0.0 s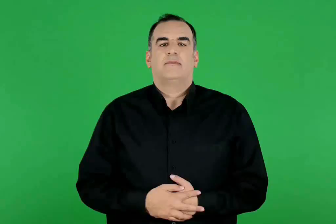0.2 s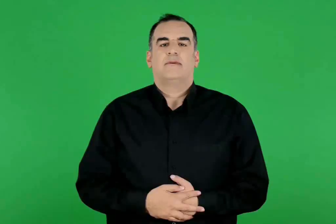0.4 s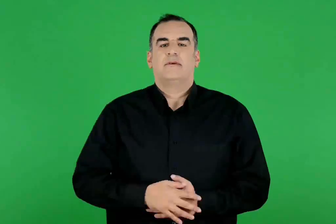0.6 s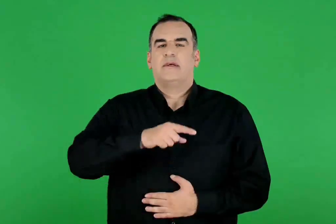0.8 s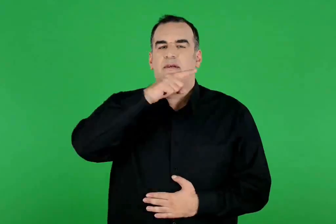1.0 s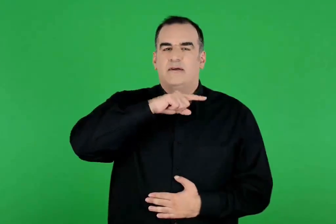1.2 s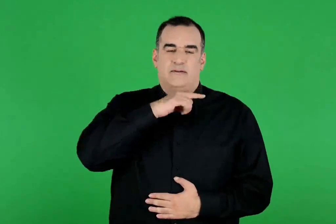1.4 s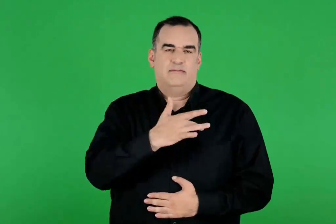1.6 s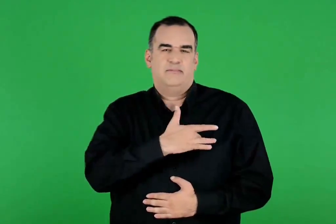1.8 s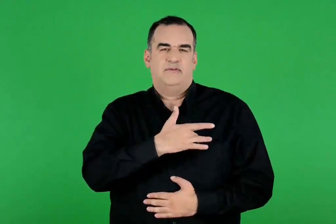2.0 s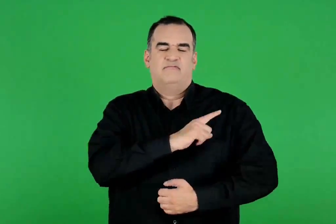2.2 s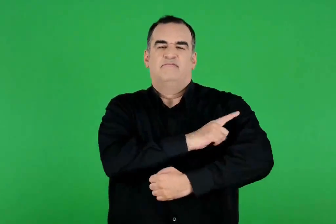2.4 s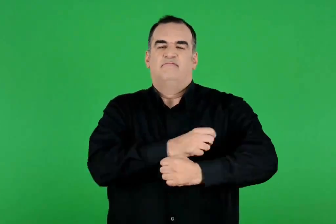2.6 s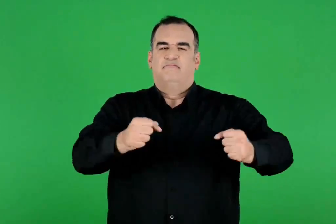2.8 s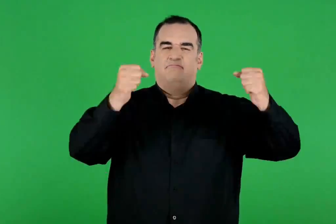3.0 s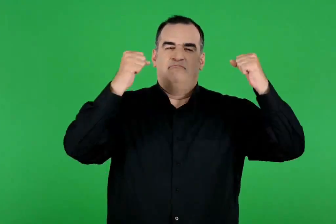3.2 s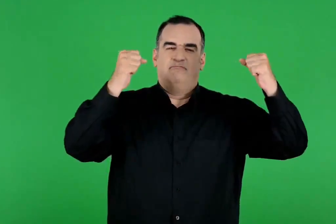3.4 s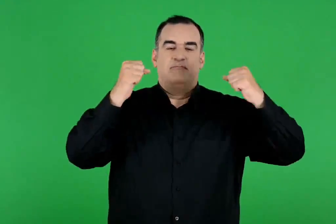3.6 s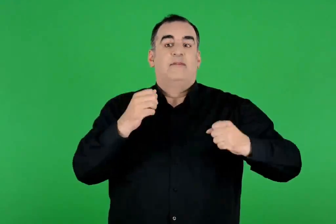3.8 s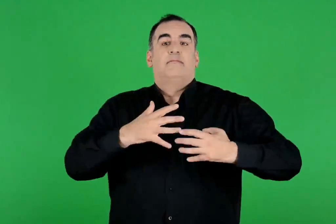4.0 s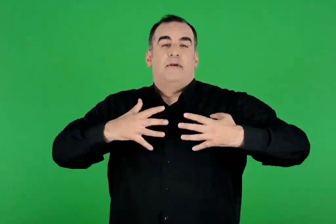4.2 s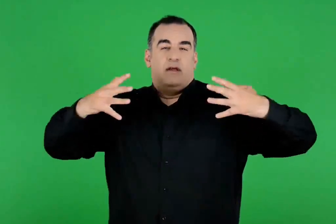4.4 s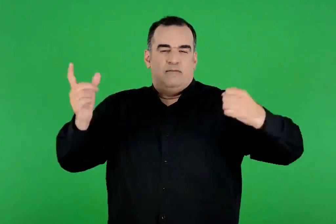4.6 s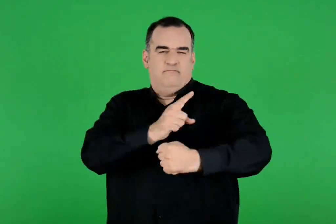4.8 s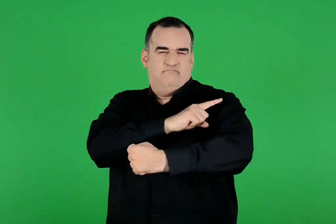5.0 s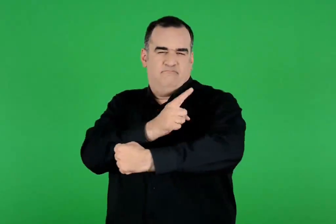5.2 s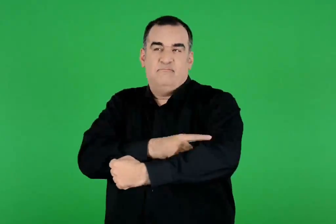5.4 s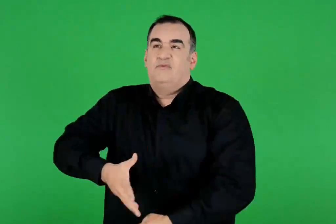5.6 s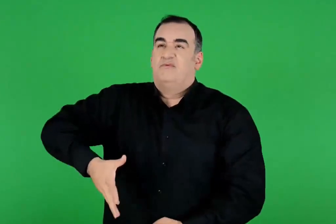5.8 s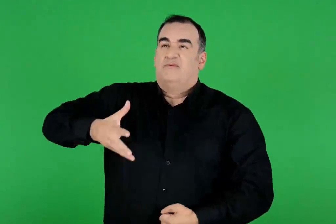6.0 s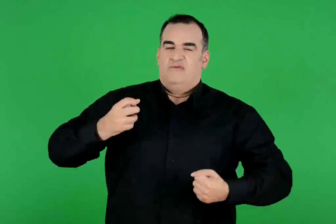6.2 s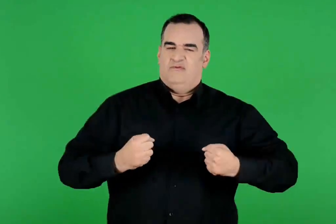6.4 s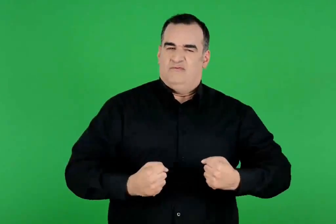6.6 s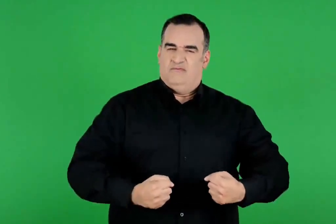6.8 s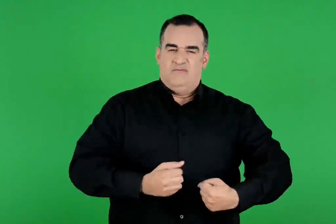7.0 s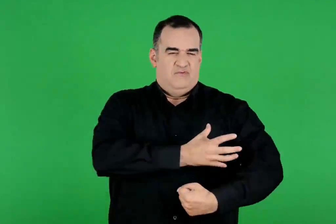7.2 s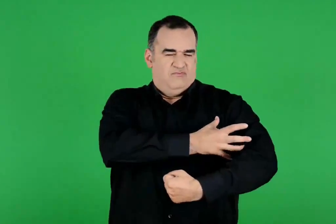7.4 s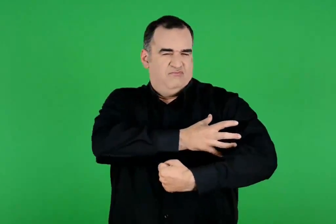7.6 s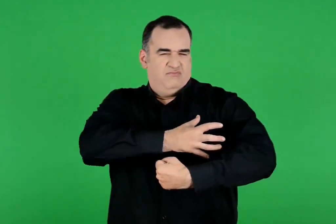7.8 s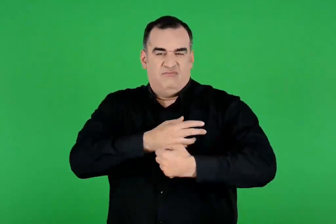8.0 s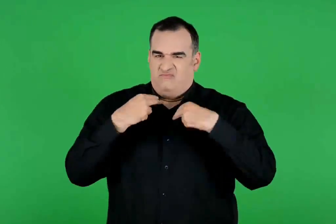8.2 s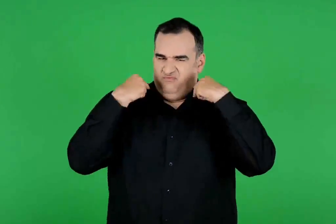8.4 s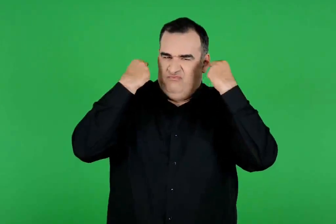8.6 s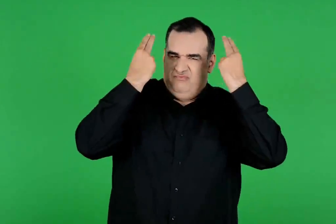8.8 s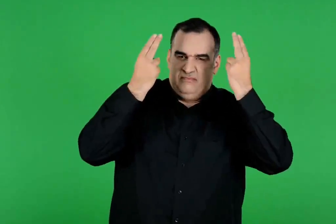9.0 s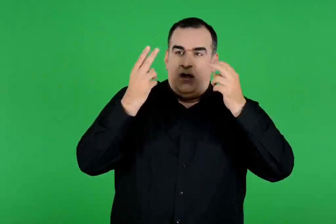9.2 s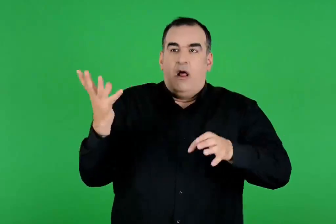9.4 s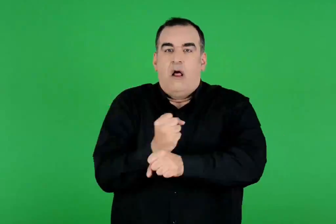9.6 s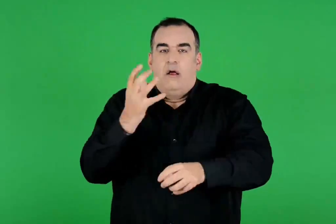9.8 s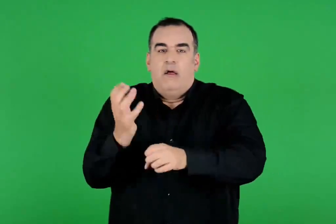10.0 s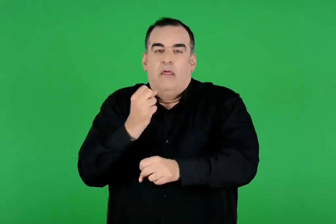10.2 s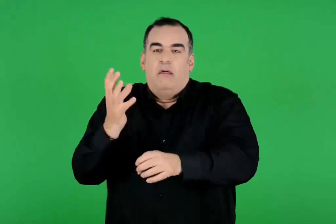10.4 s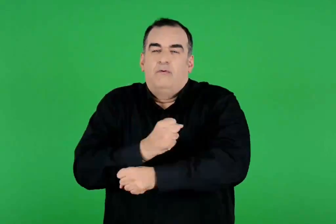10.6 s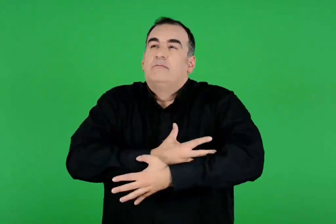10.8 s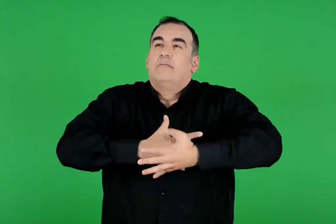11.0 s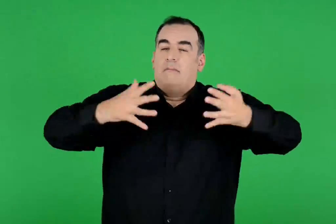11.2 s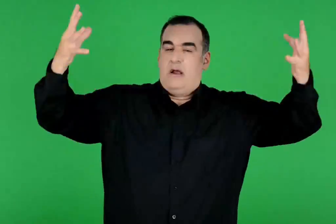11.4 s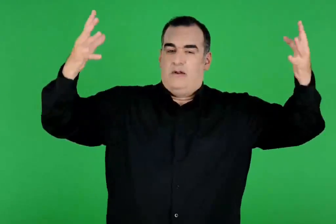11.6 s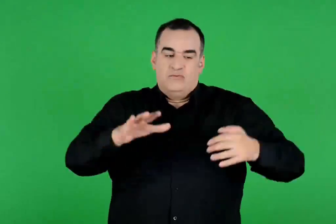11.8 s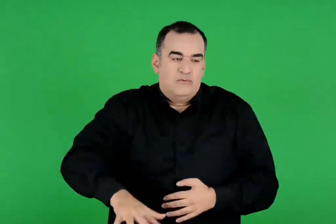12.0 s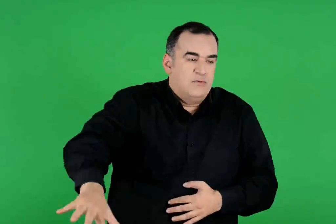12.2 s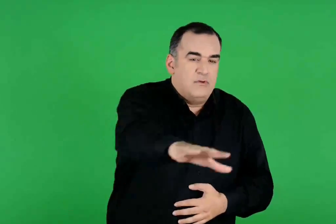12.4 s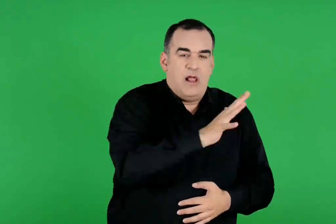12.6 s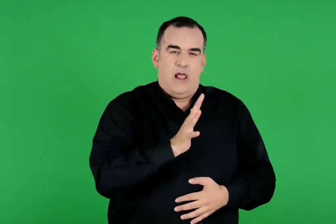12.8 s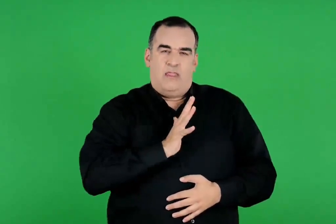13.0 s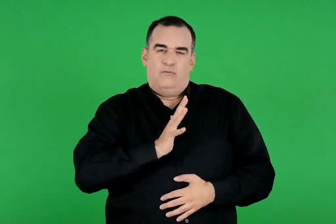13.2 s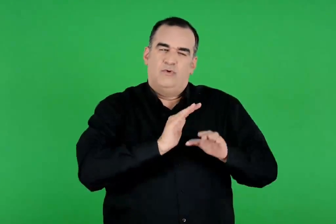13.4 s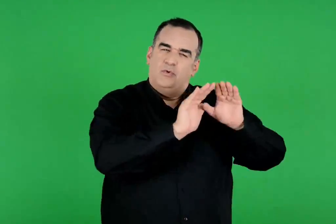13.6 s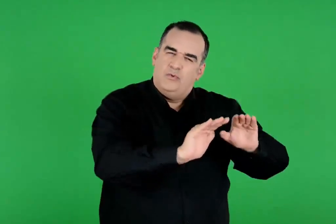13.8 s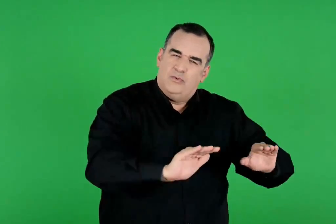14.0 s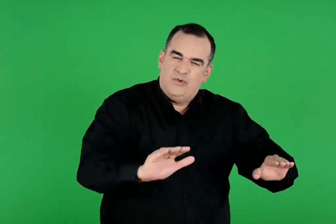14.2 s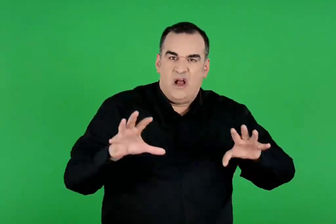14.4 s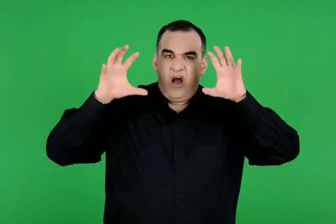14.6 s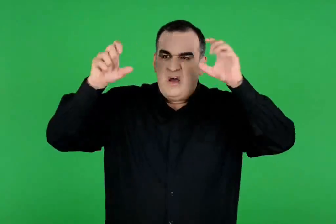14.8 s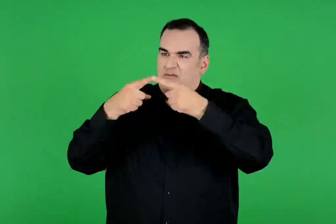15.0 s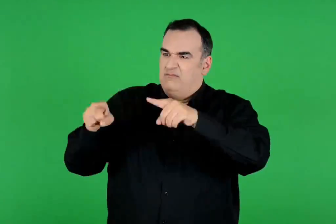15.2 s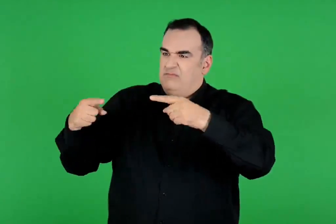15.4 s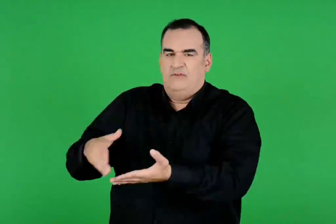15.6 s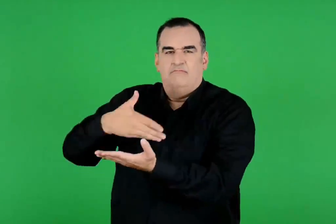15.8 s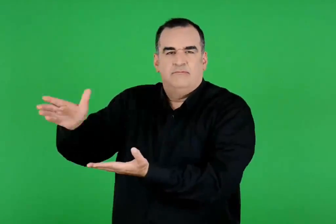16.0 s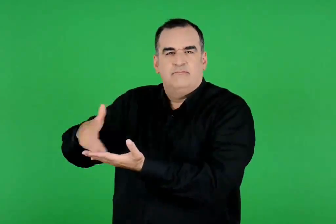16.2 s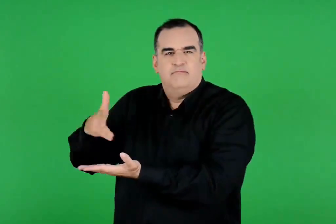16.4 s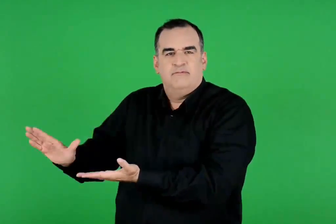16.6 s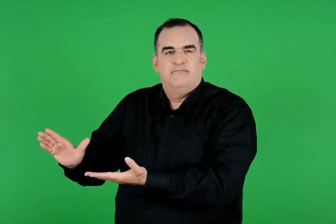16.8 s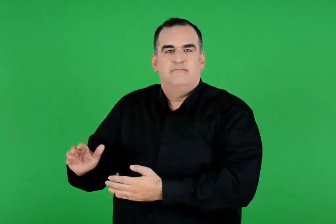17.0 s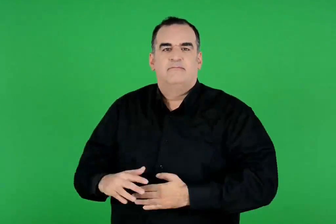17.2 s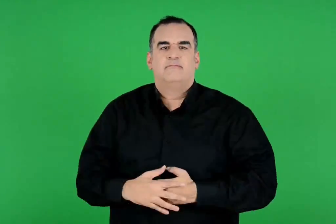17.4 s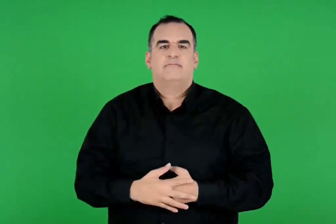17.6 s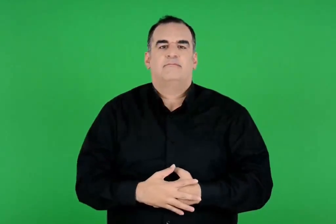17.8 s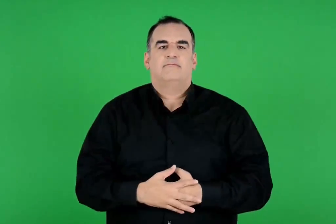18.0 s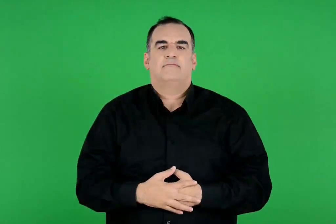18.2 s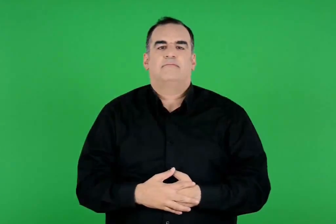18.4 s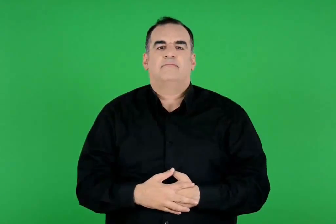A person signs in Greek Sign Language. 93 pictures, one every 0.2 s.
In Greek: ηρακλή γενναιόψυχε , μεγαλοδύναμε , ρωμαλέε τιτάνα , χειροδύναμε , αδάμαστε , γεμάτε με μεγάλους άθλους , που τους ανθρώπους καθησύχασες διώχνοντας τα ανήμερα θεριά
